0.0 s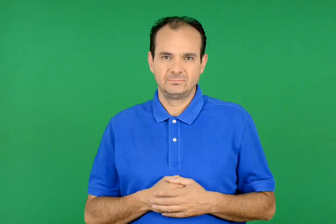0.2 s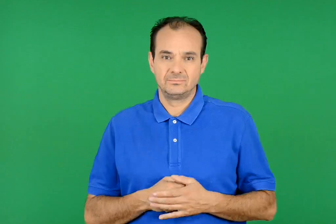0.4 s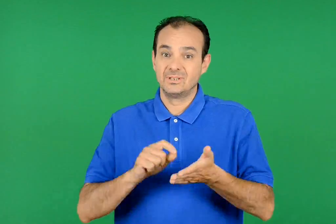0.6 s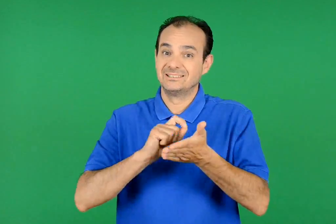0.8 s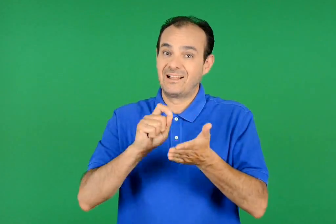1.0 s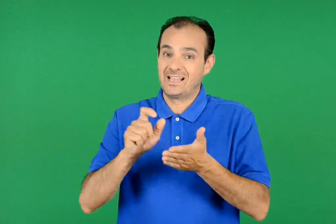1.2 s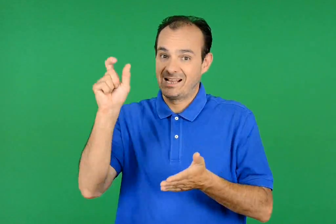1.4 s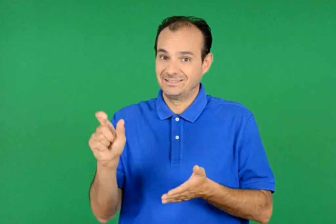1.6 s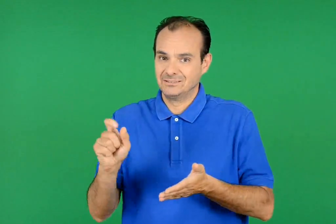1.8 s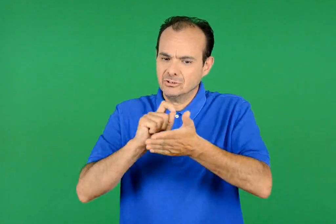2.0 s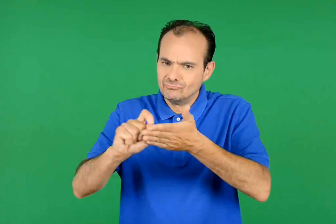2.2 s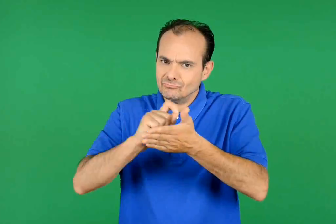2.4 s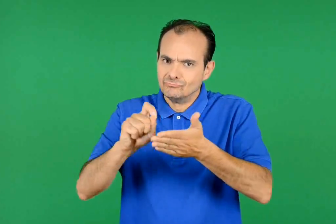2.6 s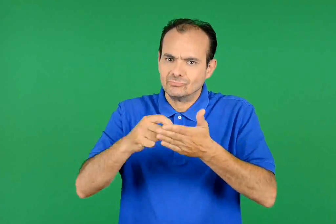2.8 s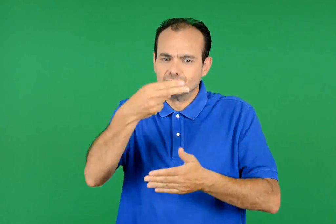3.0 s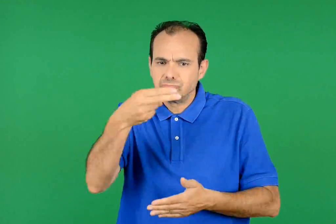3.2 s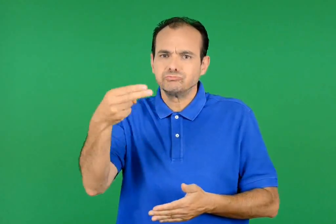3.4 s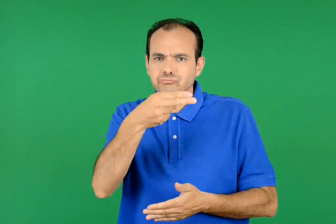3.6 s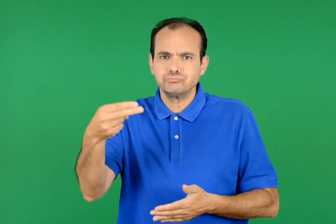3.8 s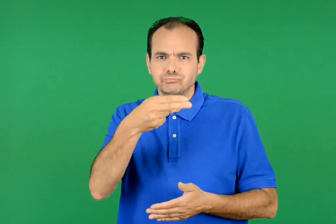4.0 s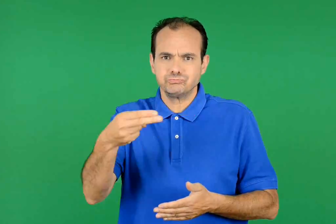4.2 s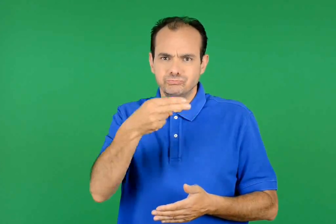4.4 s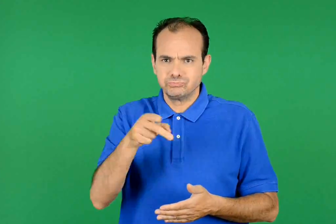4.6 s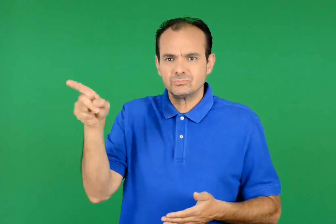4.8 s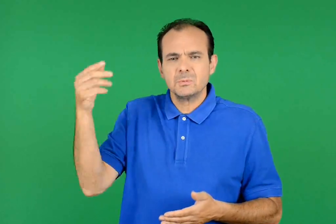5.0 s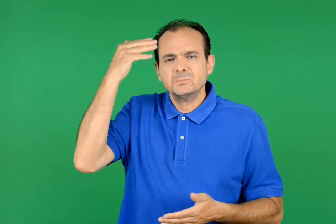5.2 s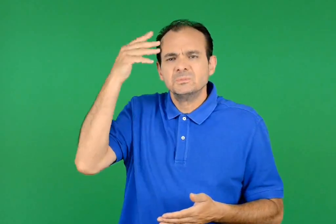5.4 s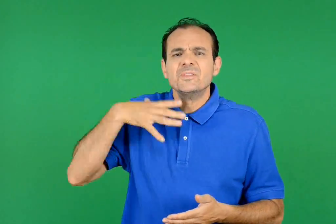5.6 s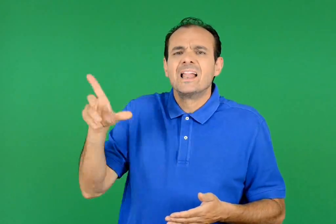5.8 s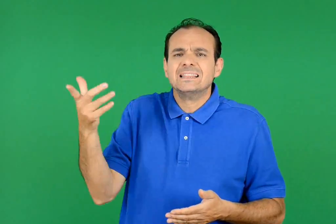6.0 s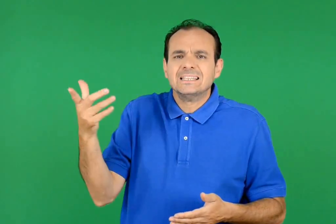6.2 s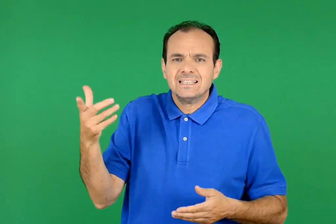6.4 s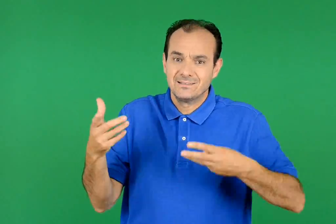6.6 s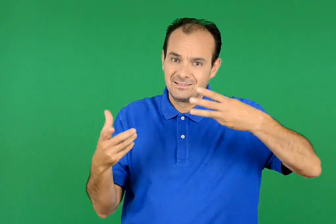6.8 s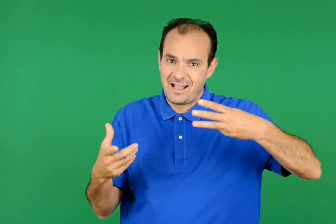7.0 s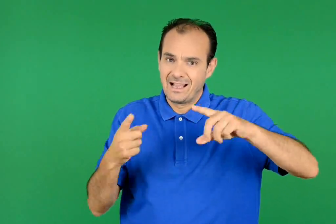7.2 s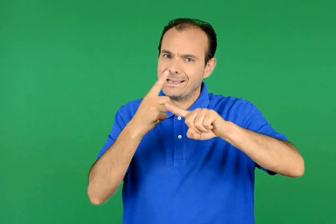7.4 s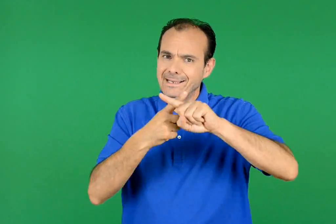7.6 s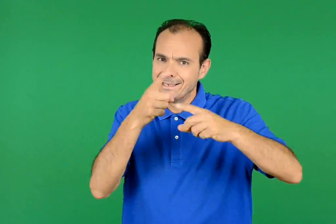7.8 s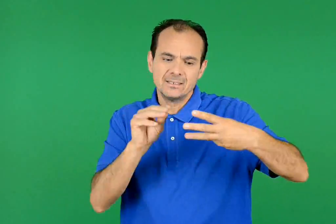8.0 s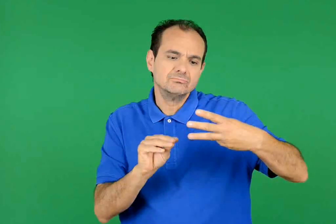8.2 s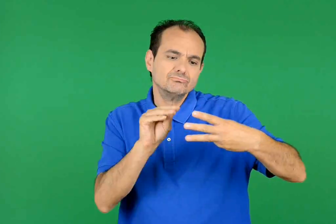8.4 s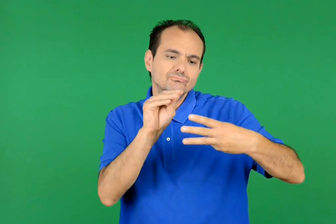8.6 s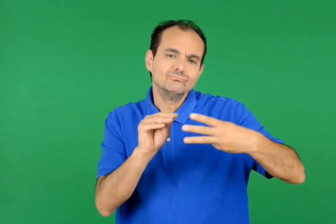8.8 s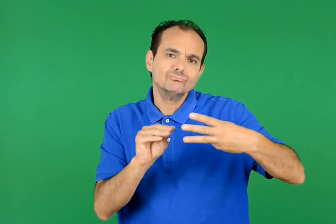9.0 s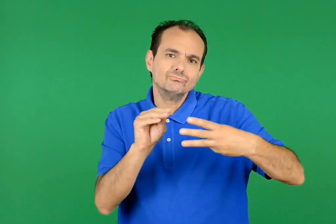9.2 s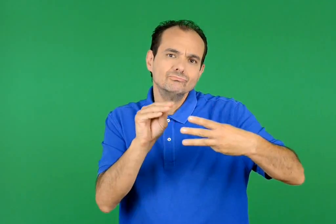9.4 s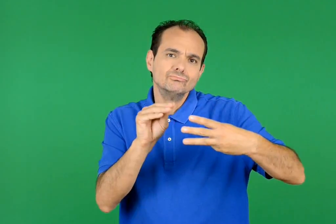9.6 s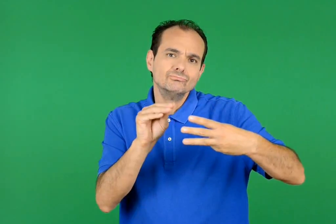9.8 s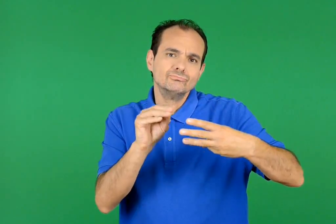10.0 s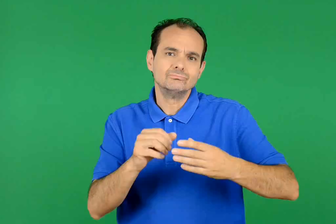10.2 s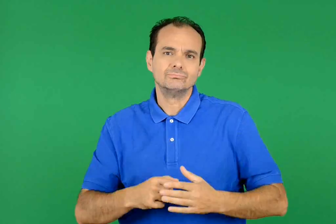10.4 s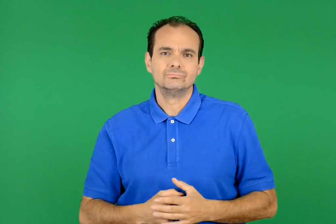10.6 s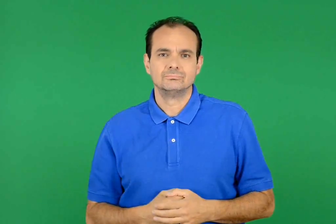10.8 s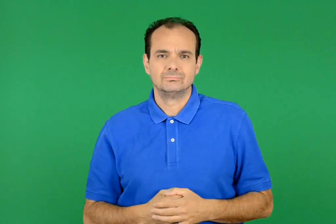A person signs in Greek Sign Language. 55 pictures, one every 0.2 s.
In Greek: βάλε χ σε αυτό που εννοούσε ο συγγραφέας με τις φράσεις
